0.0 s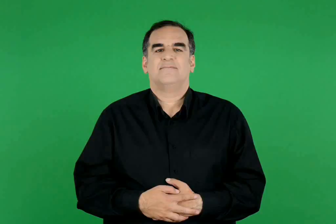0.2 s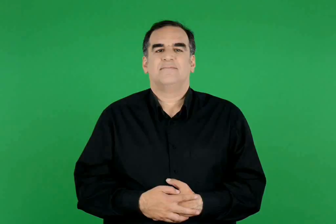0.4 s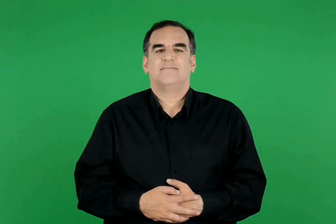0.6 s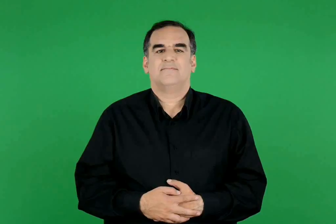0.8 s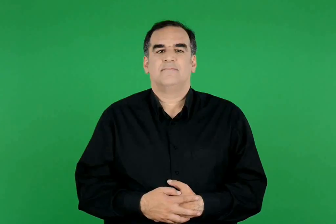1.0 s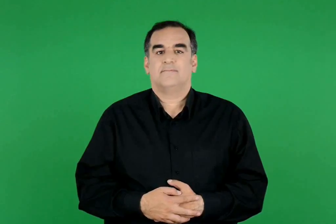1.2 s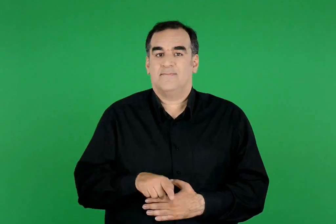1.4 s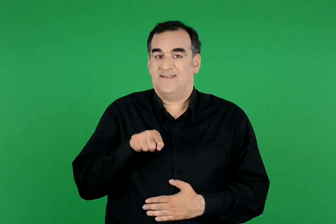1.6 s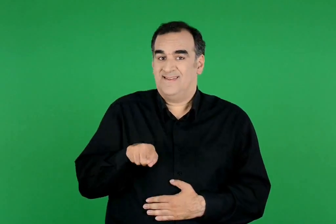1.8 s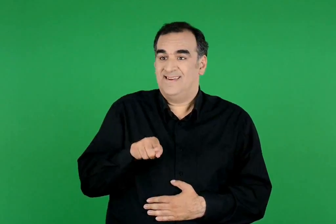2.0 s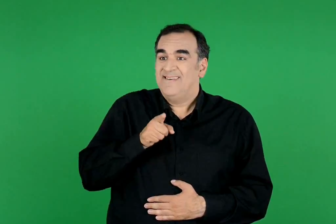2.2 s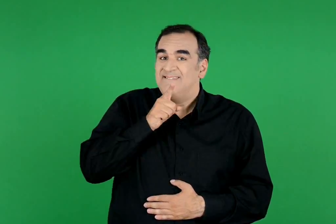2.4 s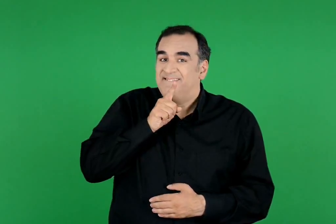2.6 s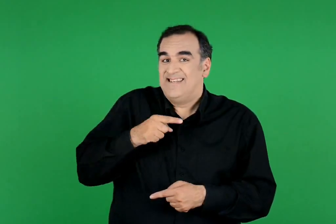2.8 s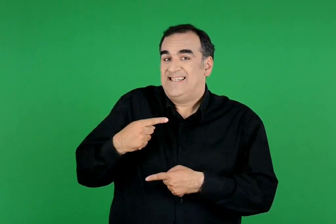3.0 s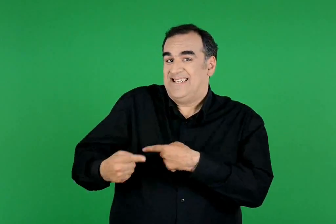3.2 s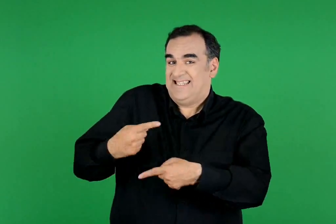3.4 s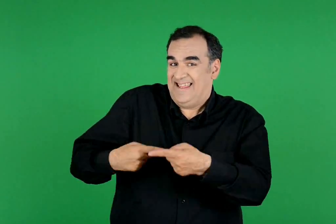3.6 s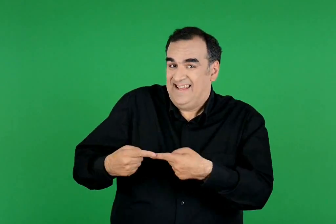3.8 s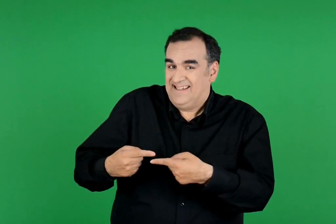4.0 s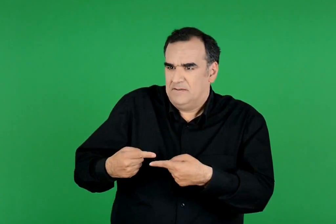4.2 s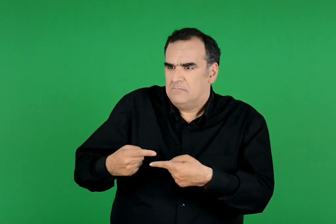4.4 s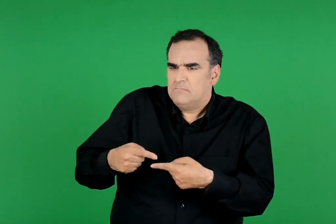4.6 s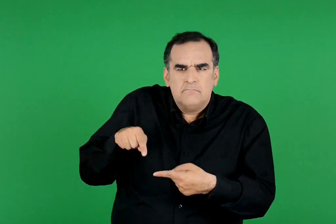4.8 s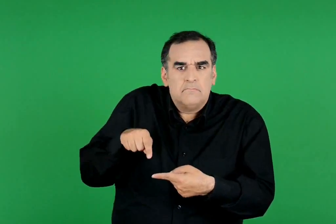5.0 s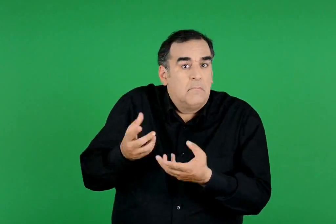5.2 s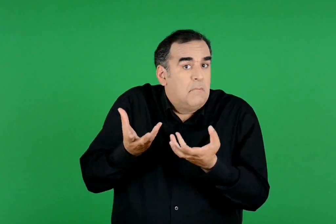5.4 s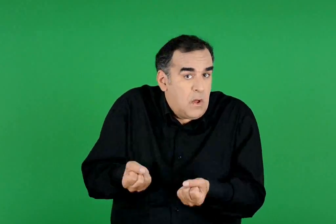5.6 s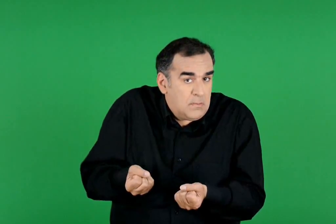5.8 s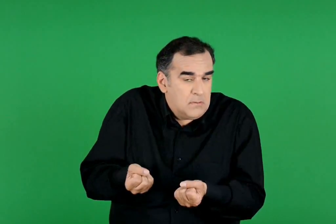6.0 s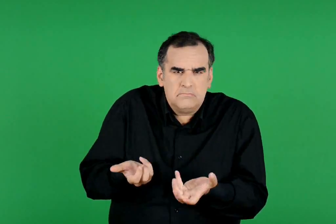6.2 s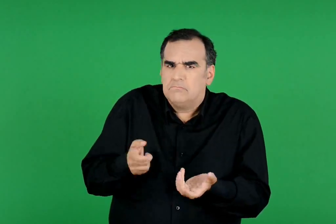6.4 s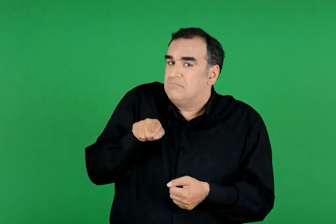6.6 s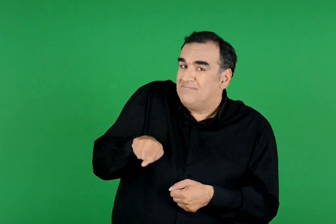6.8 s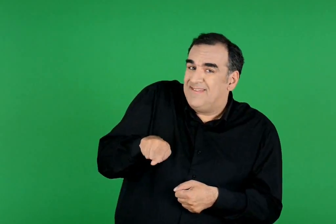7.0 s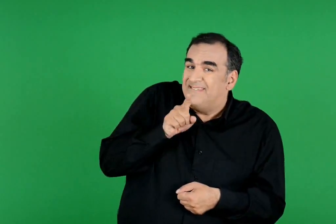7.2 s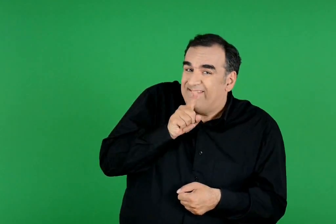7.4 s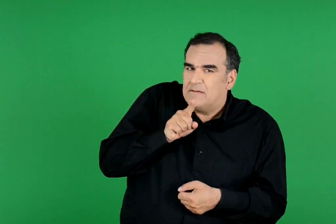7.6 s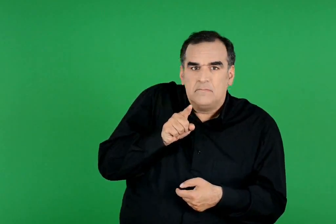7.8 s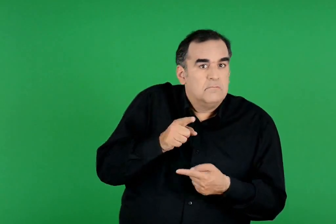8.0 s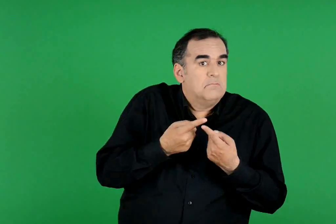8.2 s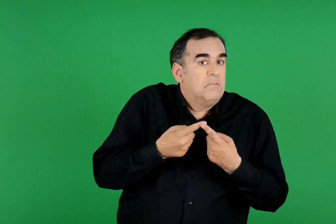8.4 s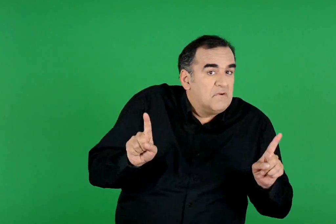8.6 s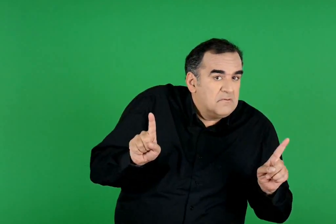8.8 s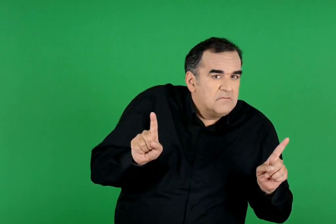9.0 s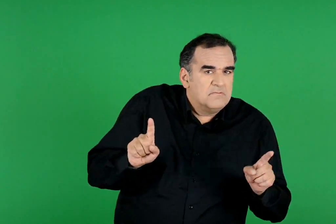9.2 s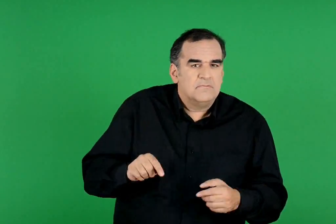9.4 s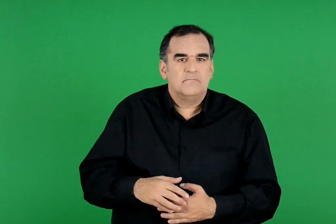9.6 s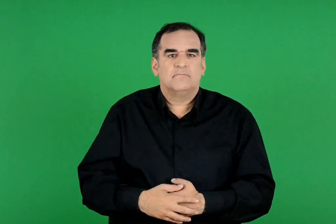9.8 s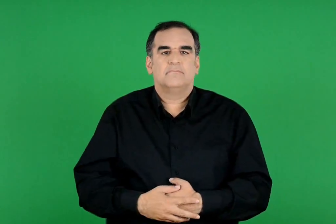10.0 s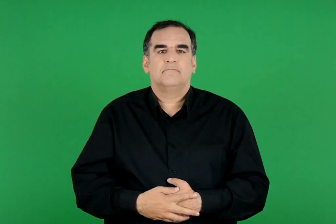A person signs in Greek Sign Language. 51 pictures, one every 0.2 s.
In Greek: σήμερα έχουμε τέτοιες συνήθειες ; είναι σε κάτι διαφορετικές ;
